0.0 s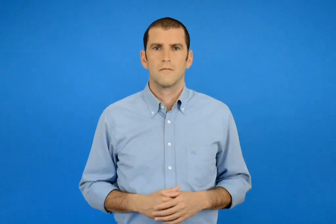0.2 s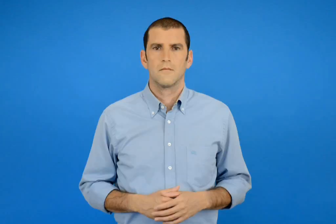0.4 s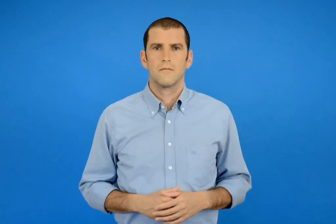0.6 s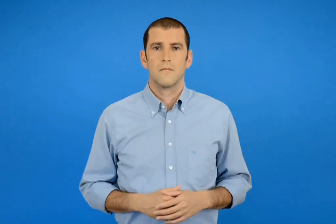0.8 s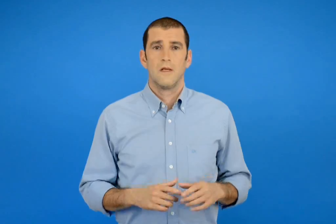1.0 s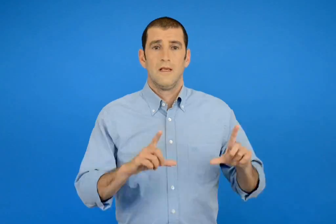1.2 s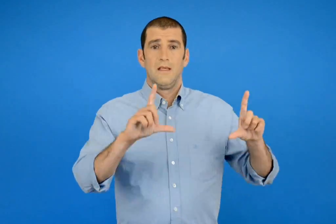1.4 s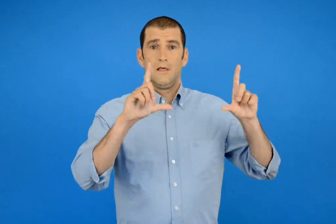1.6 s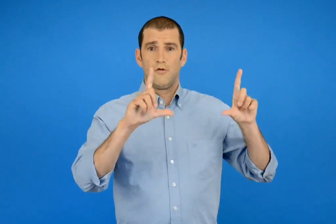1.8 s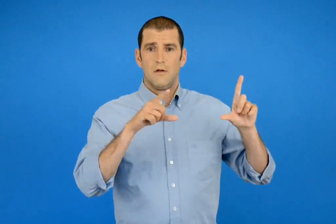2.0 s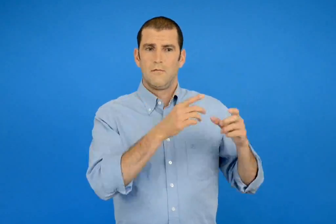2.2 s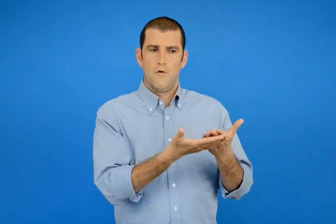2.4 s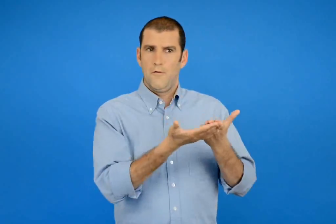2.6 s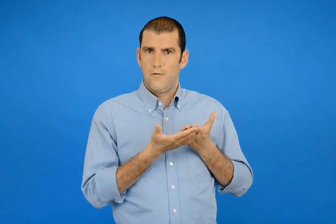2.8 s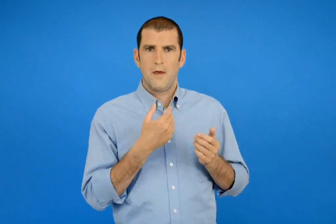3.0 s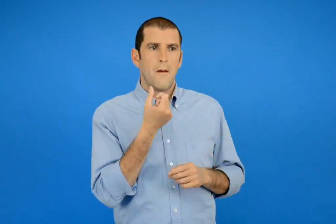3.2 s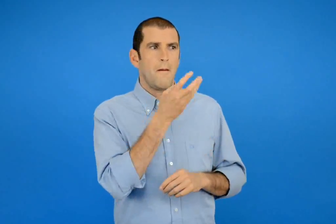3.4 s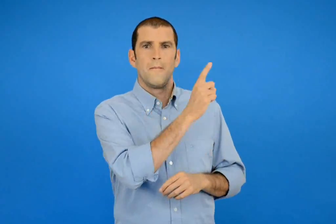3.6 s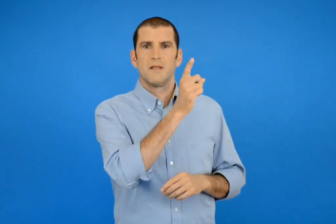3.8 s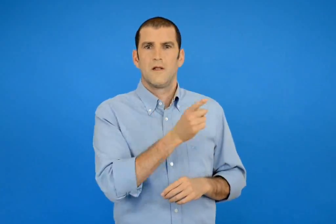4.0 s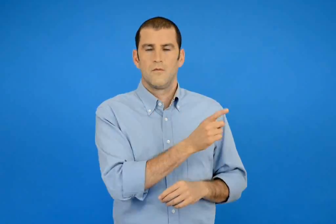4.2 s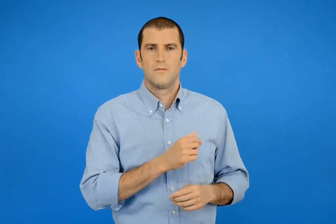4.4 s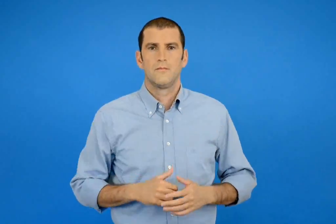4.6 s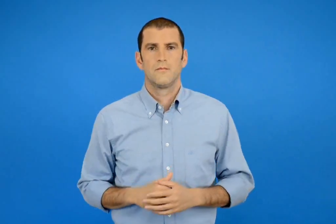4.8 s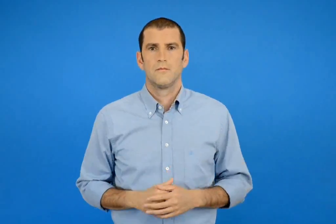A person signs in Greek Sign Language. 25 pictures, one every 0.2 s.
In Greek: η εικόνα με βοηθάει να μετρήσω
